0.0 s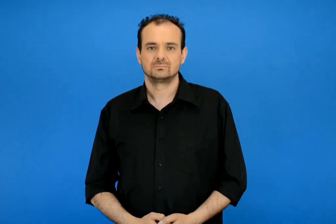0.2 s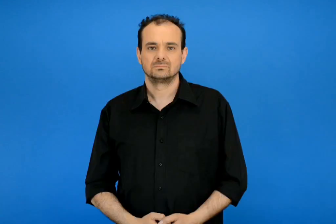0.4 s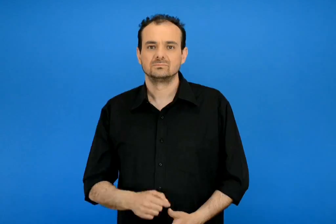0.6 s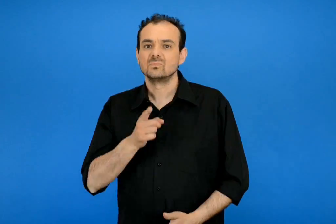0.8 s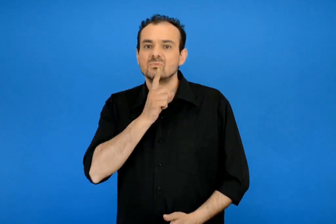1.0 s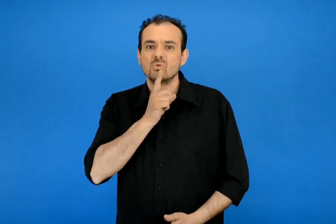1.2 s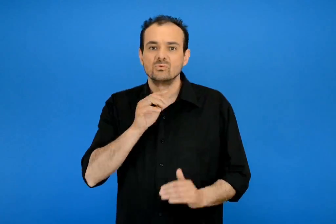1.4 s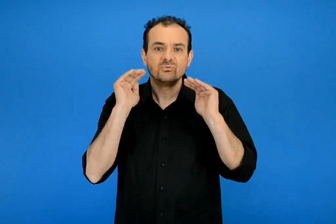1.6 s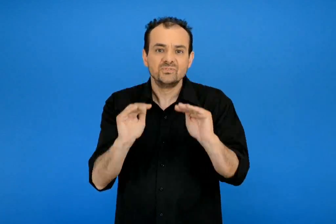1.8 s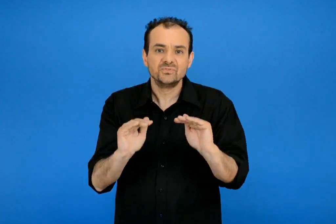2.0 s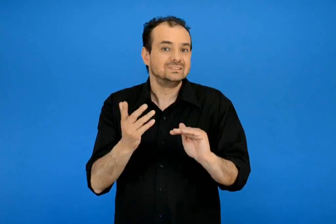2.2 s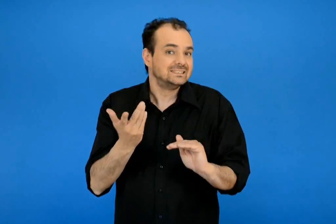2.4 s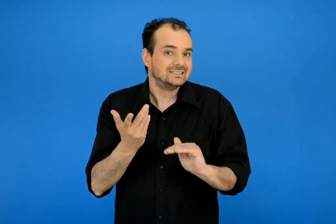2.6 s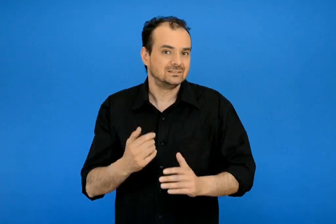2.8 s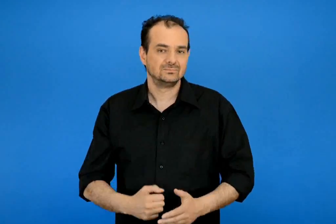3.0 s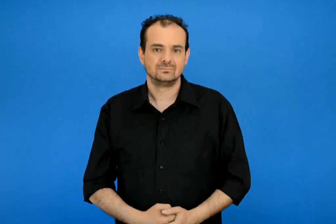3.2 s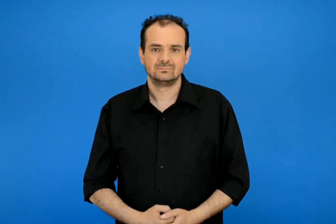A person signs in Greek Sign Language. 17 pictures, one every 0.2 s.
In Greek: τι παραμένει ίδιο ;
